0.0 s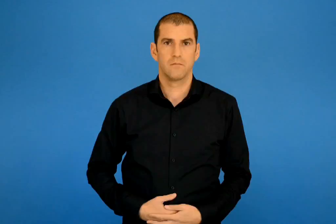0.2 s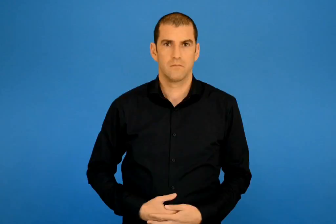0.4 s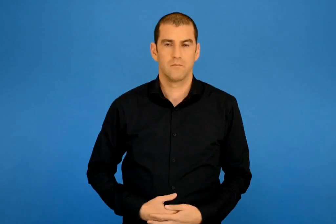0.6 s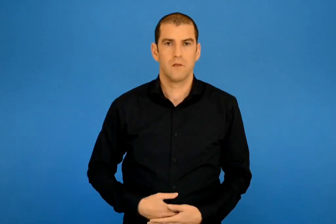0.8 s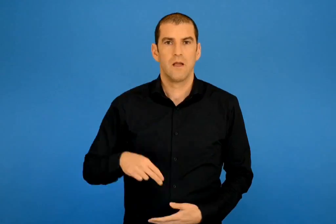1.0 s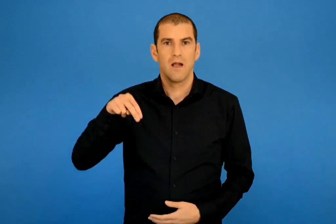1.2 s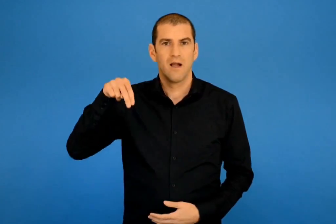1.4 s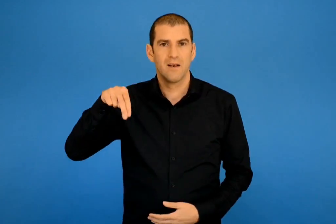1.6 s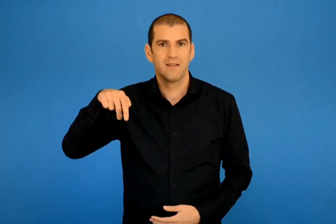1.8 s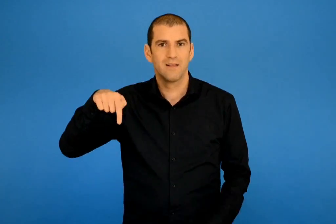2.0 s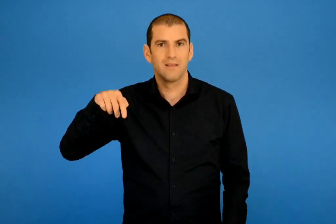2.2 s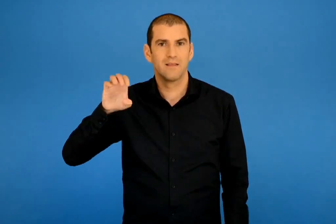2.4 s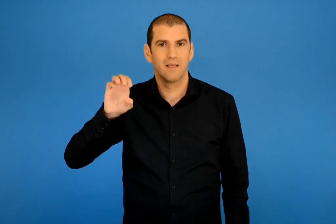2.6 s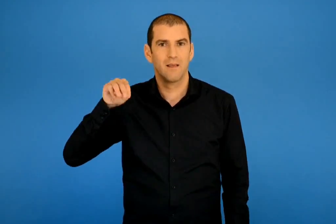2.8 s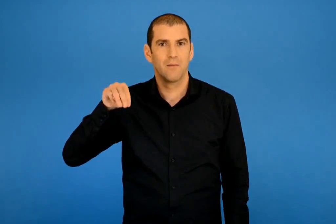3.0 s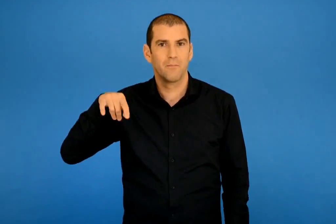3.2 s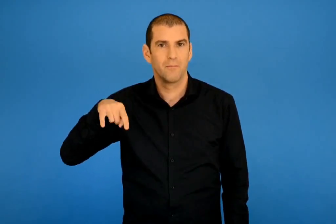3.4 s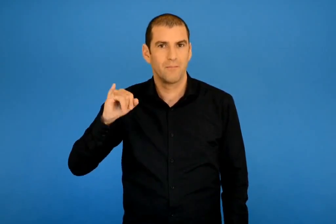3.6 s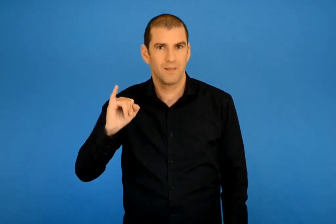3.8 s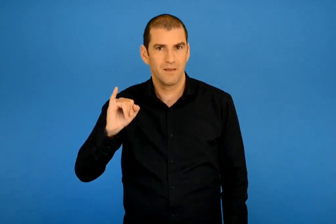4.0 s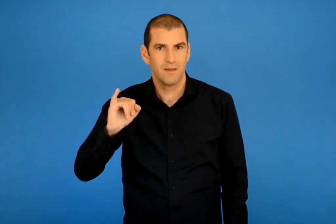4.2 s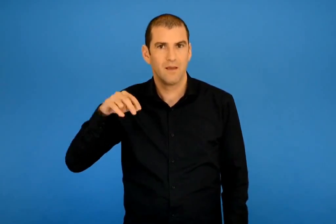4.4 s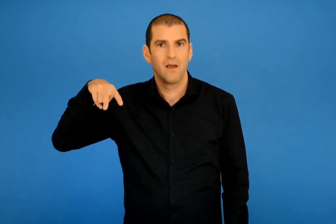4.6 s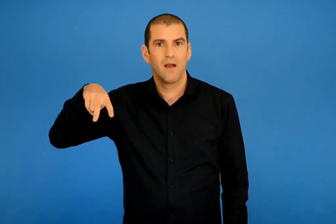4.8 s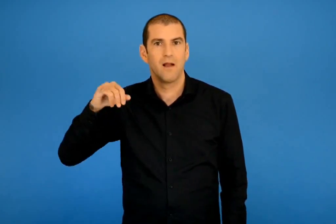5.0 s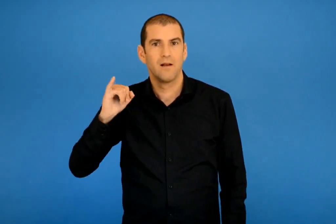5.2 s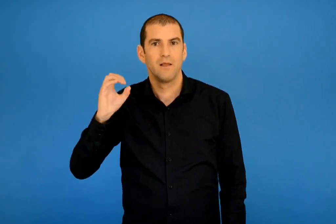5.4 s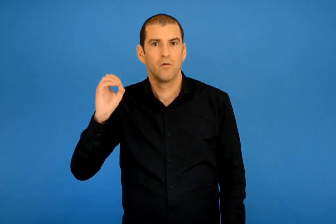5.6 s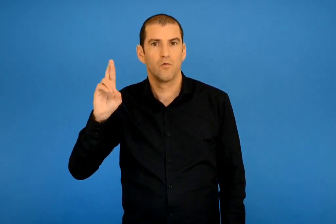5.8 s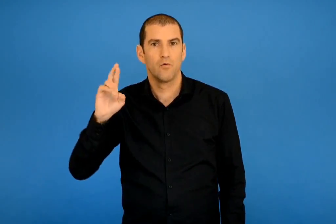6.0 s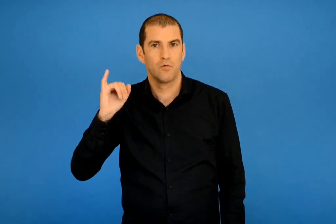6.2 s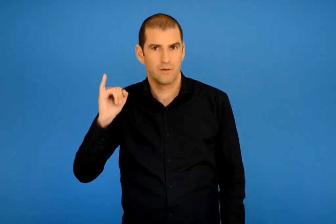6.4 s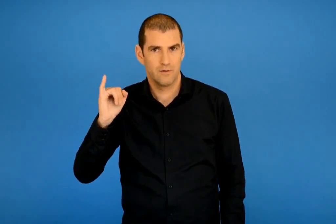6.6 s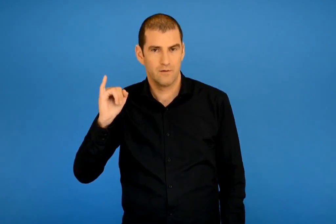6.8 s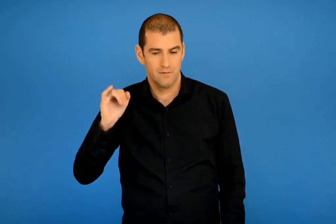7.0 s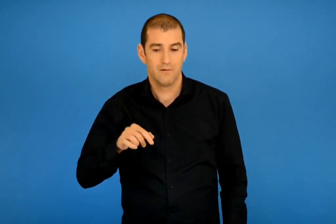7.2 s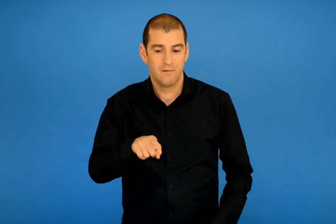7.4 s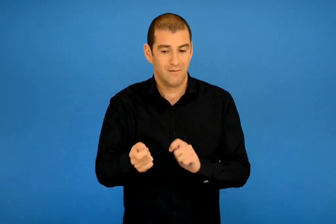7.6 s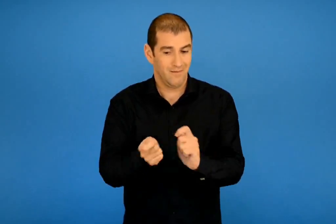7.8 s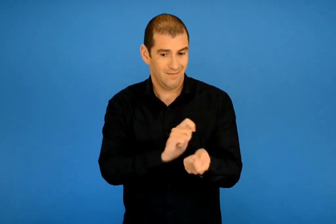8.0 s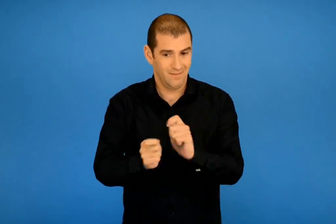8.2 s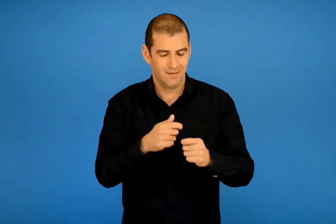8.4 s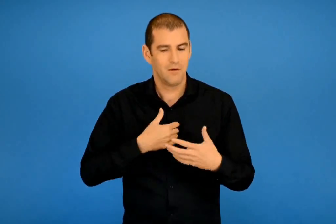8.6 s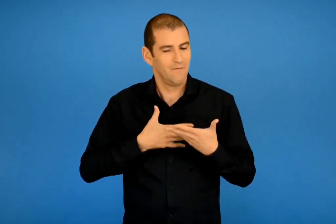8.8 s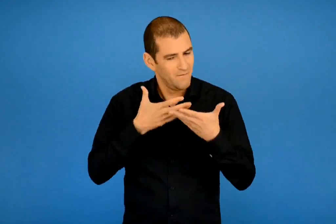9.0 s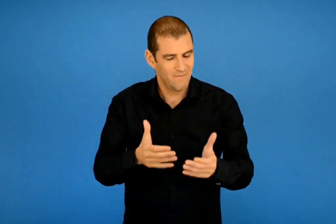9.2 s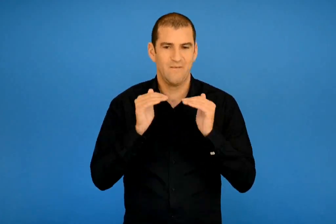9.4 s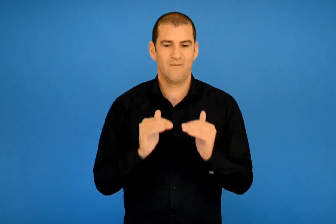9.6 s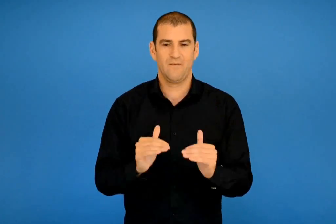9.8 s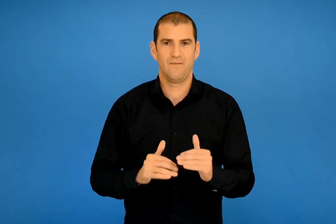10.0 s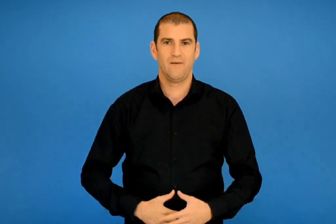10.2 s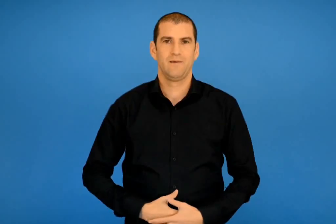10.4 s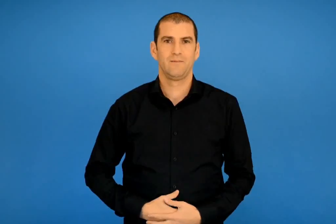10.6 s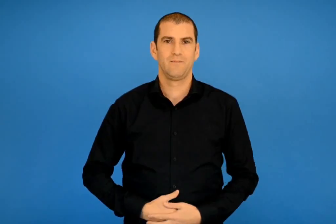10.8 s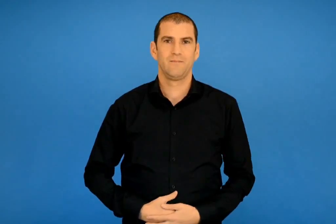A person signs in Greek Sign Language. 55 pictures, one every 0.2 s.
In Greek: ντεμπι λιορι θα σε αγαπώ οτιδήποτε κι αν γινει
